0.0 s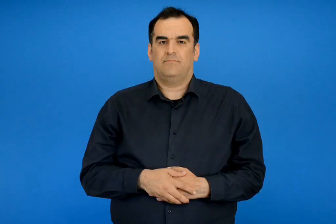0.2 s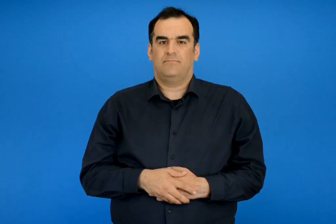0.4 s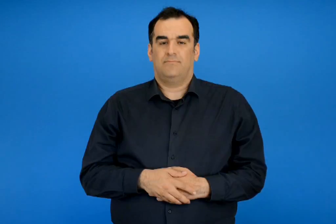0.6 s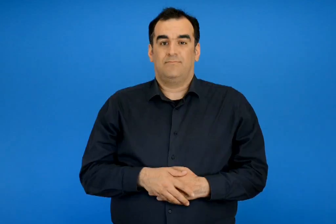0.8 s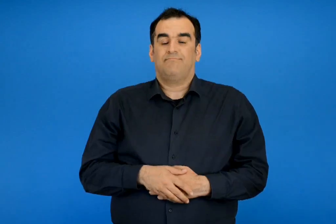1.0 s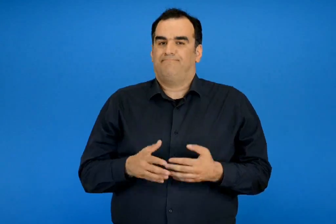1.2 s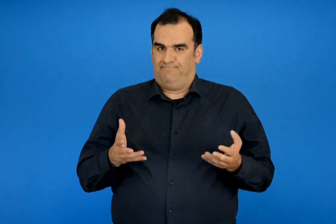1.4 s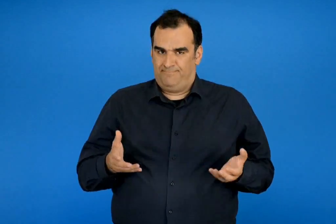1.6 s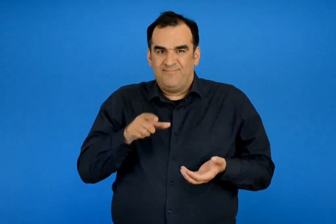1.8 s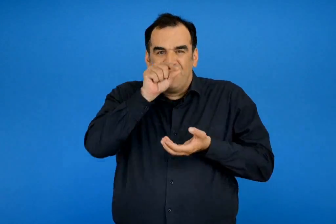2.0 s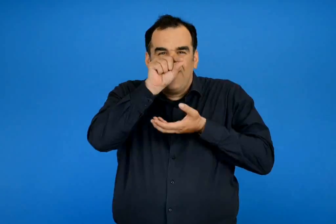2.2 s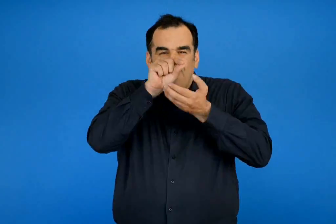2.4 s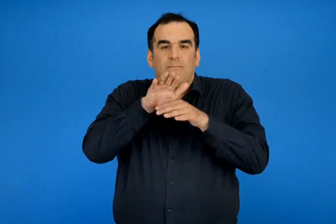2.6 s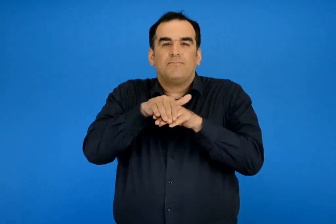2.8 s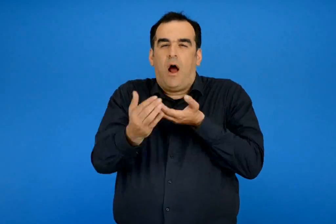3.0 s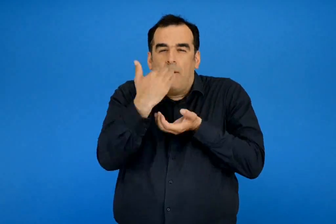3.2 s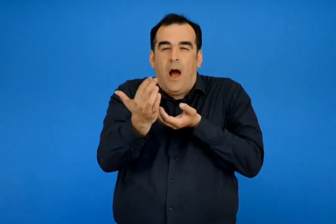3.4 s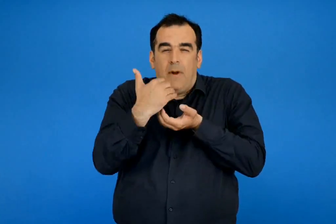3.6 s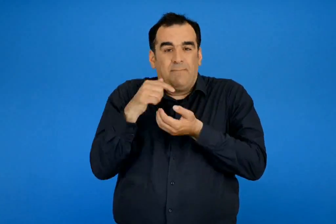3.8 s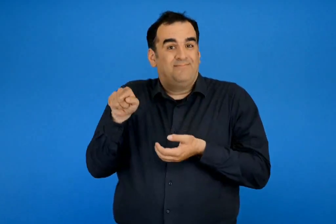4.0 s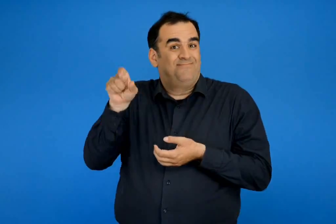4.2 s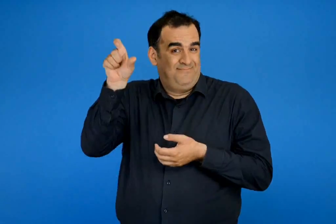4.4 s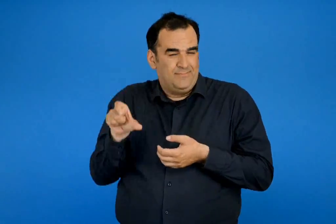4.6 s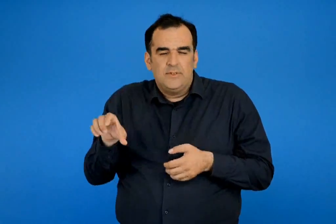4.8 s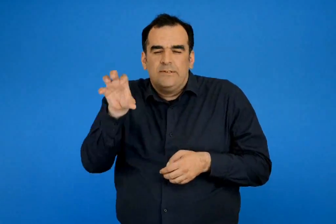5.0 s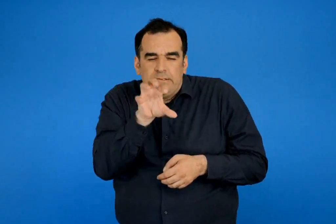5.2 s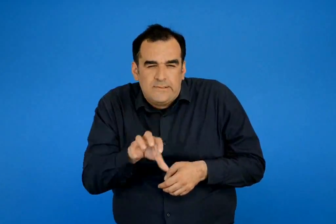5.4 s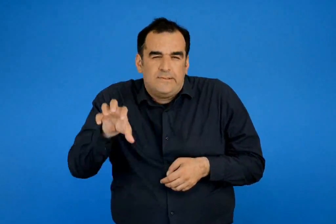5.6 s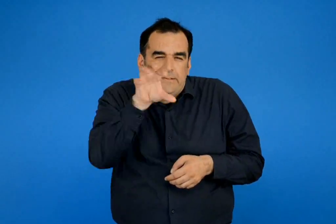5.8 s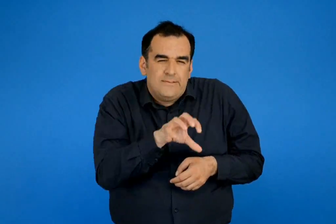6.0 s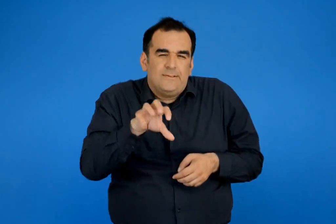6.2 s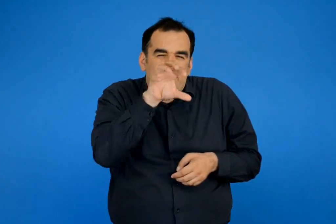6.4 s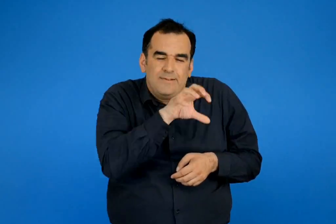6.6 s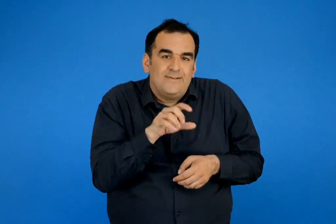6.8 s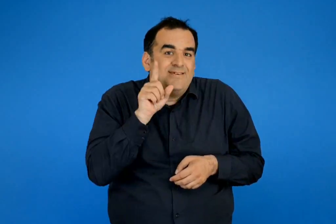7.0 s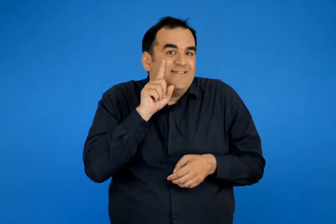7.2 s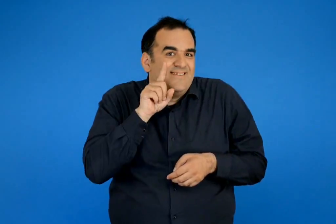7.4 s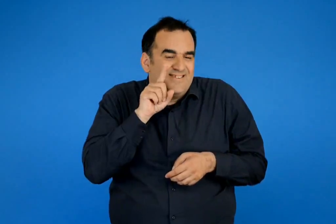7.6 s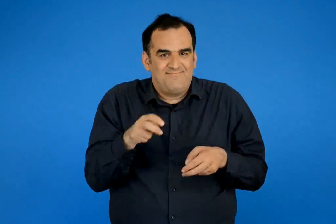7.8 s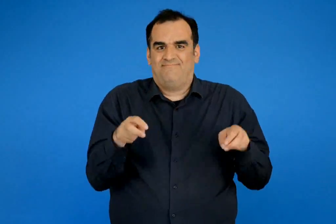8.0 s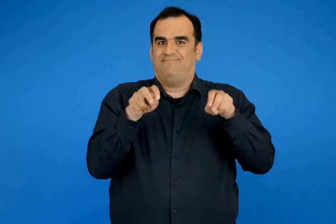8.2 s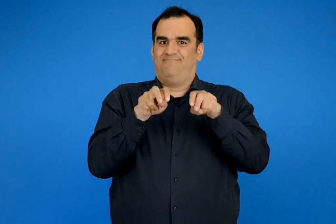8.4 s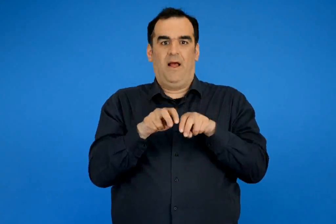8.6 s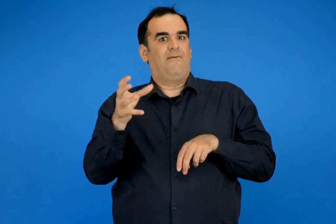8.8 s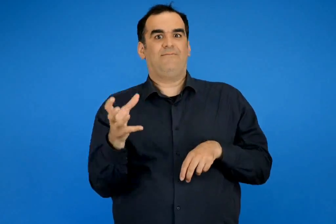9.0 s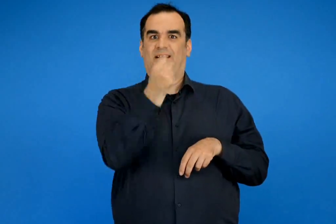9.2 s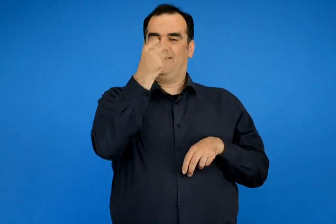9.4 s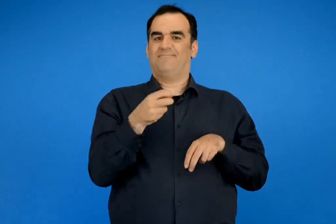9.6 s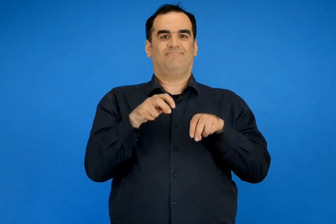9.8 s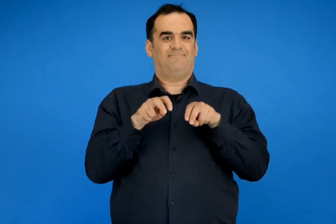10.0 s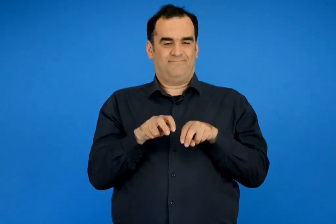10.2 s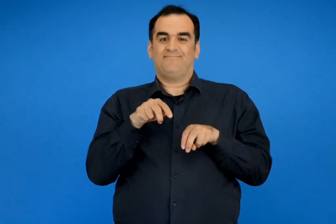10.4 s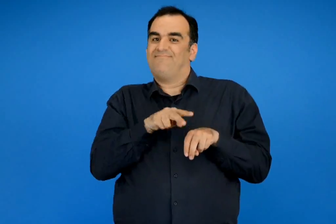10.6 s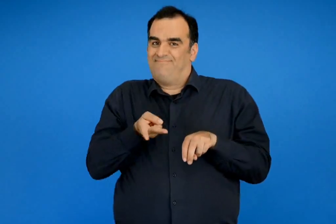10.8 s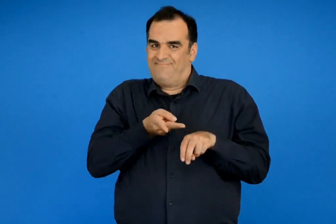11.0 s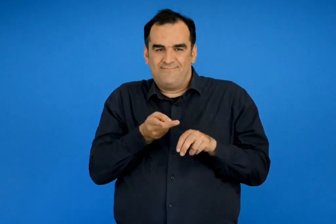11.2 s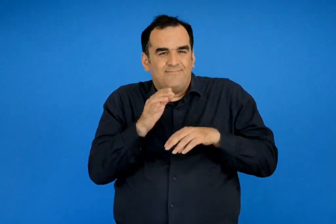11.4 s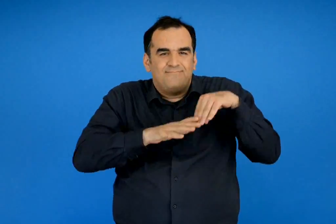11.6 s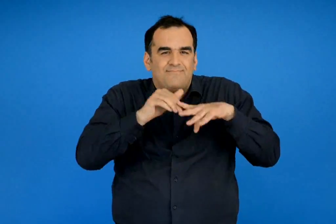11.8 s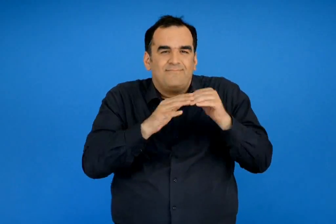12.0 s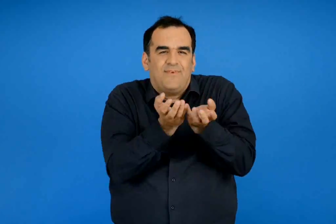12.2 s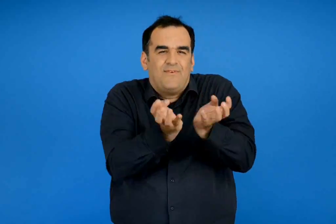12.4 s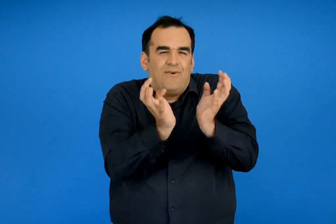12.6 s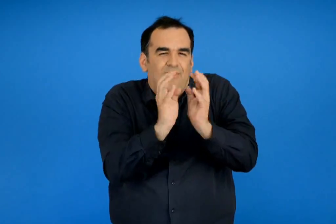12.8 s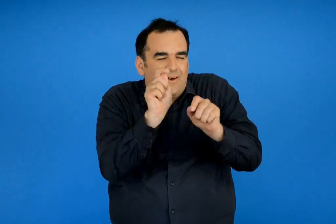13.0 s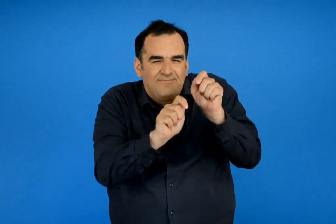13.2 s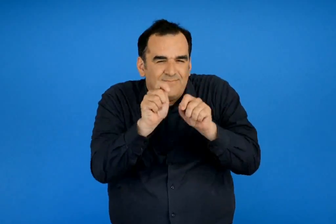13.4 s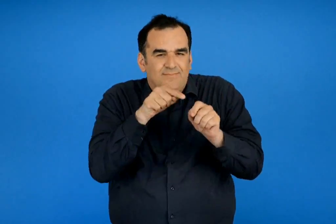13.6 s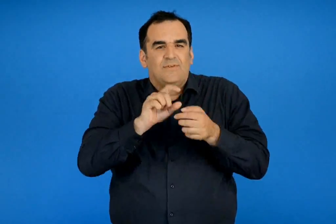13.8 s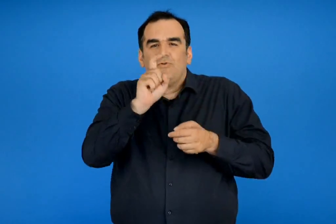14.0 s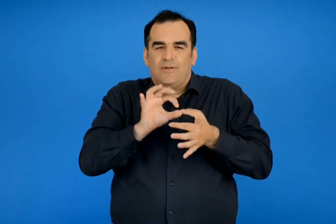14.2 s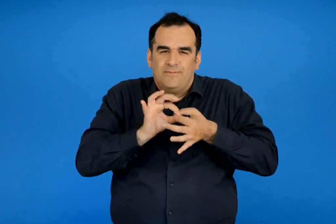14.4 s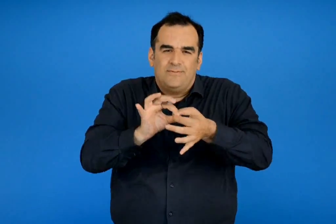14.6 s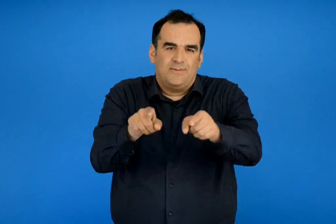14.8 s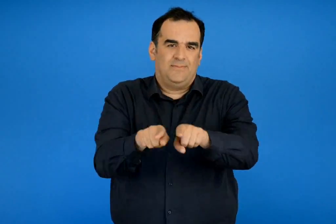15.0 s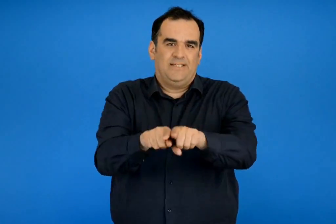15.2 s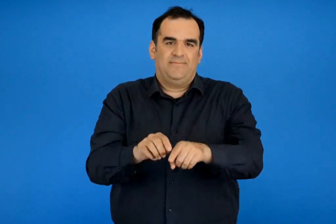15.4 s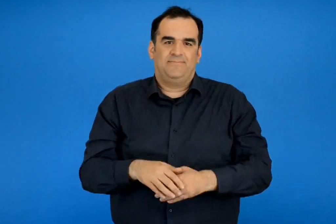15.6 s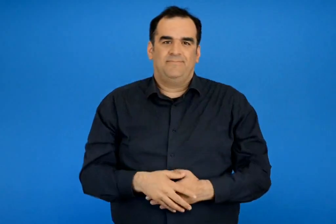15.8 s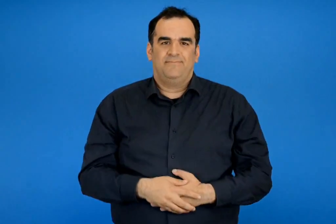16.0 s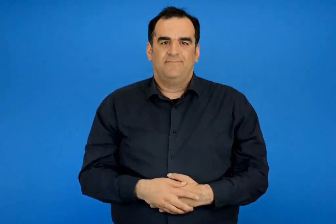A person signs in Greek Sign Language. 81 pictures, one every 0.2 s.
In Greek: έψαξε έψαξε και τελικά βρήκε ο ψαροχαφτουλης την αγαπημένη του αποφάσισαν να ζήσουν μαζί και αρχίσαν να χτίζουν τη φωλιά τους
